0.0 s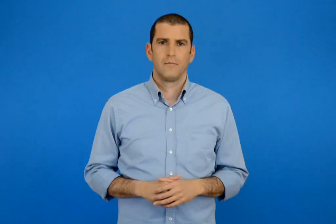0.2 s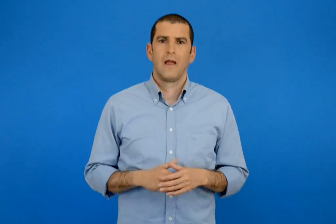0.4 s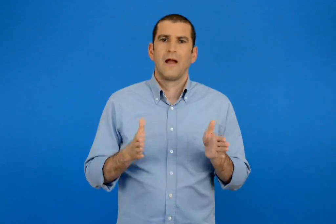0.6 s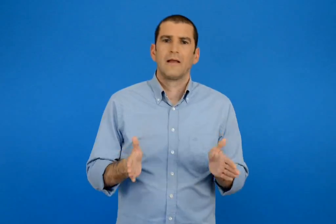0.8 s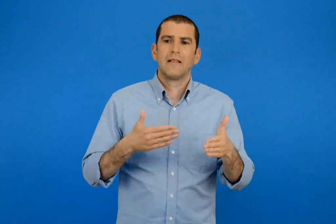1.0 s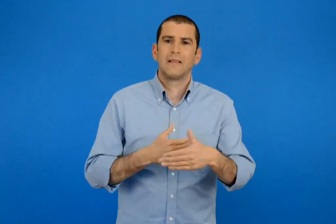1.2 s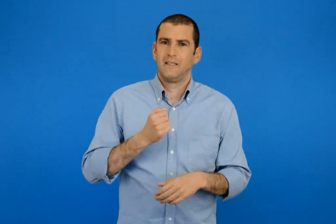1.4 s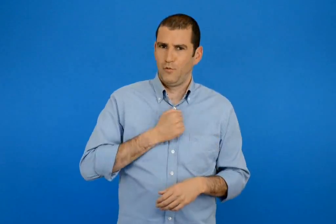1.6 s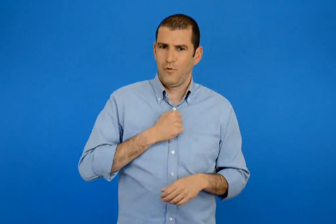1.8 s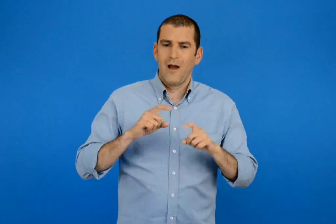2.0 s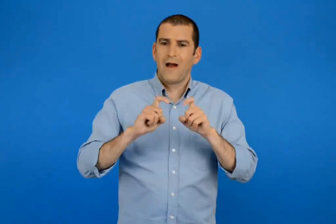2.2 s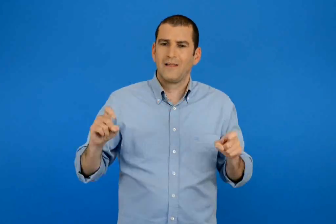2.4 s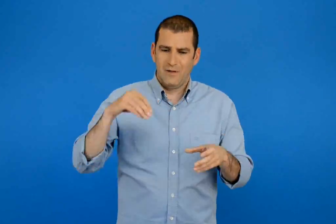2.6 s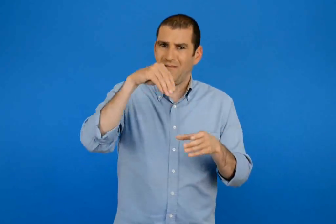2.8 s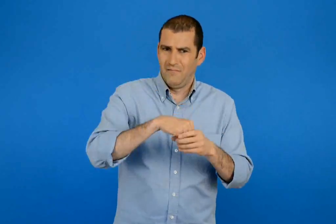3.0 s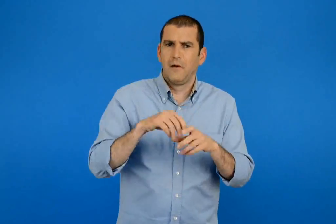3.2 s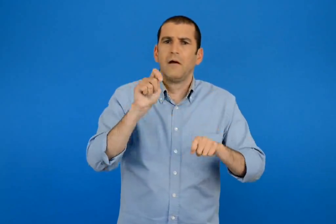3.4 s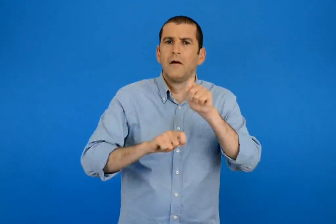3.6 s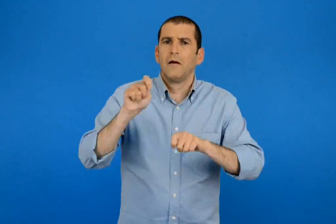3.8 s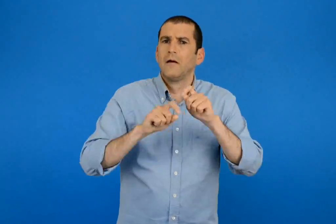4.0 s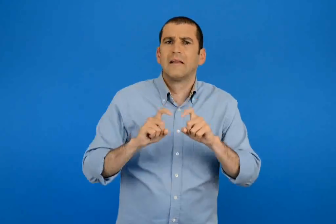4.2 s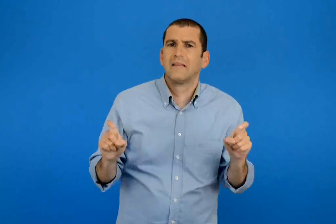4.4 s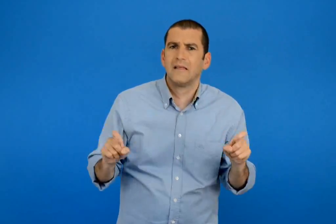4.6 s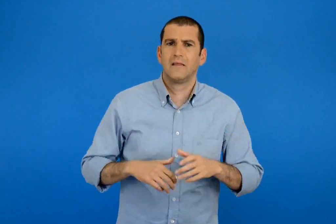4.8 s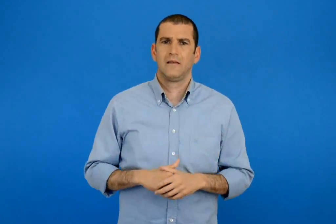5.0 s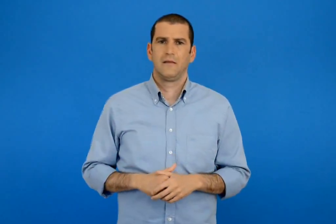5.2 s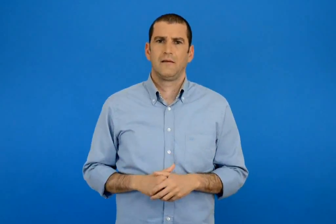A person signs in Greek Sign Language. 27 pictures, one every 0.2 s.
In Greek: από τι είναι φτιαγμένα τα αντικείμενα στην τάξη μου ;
